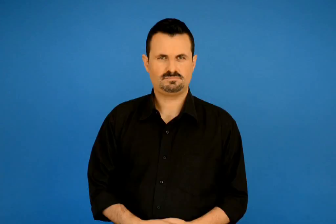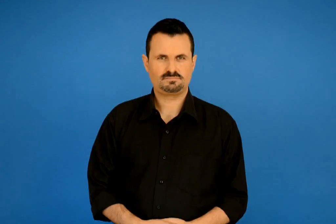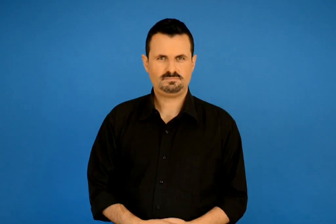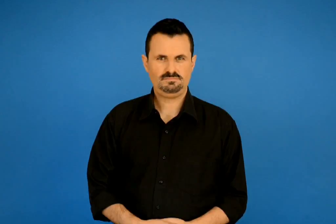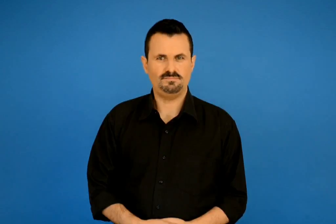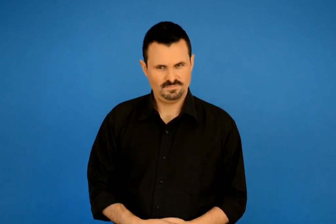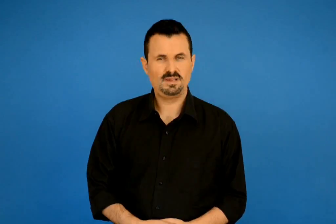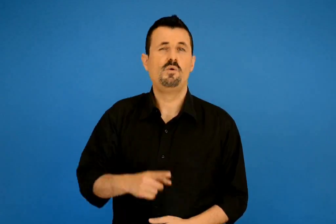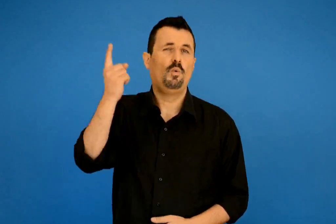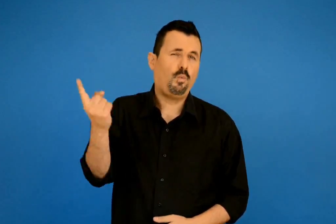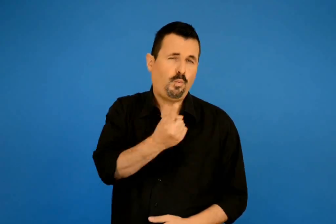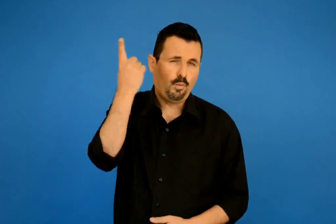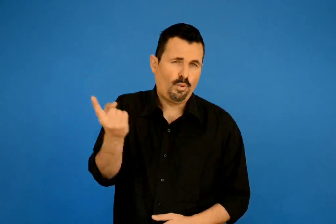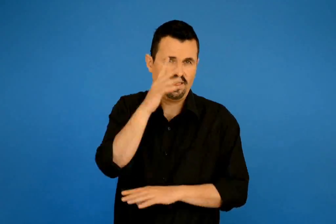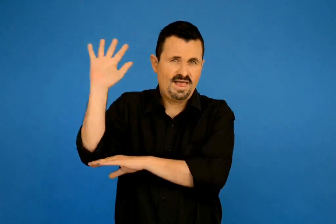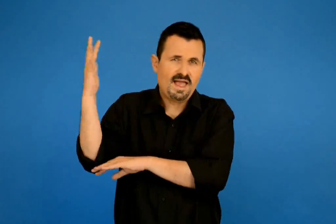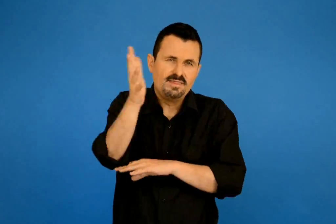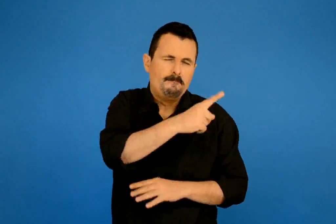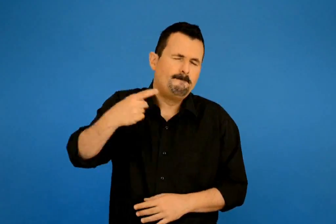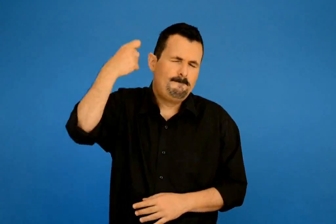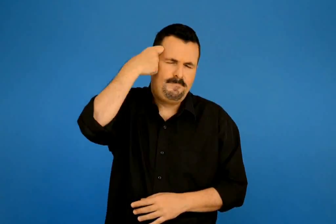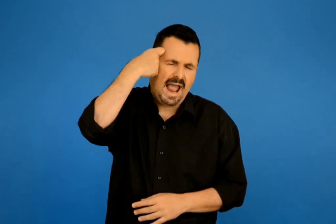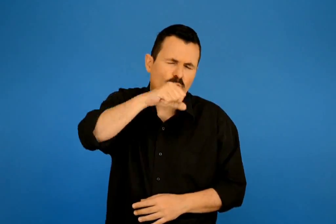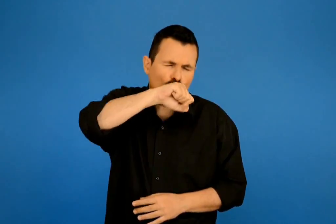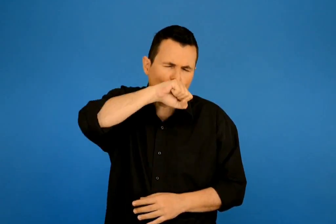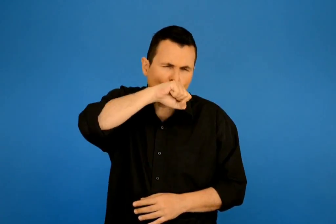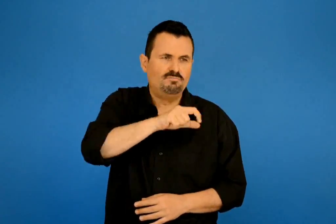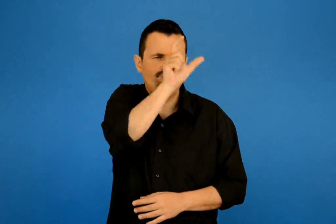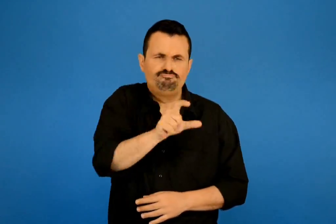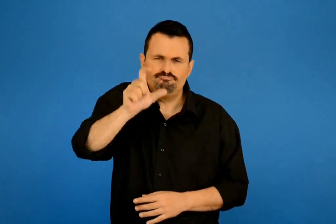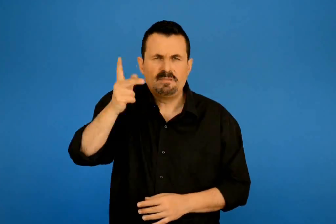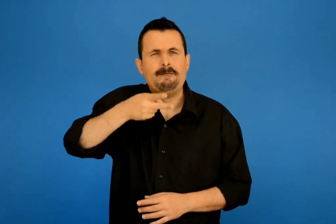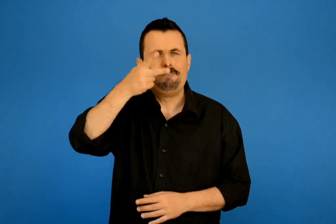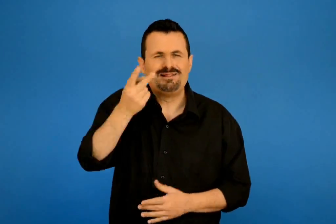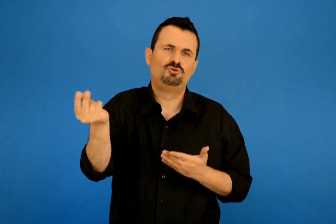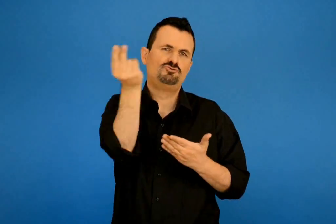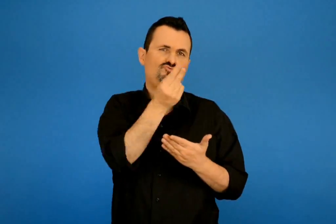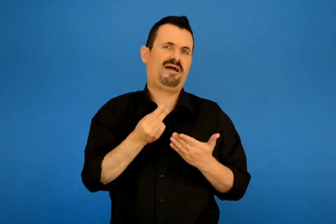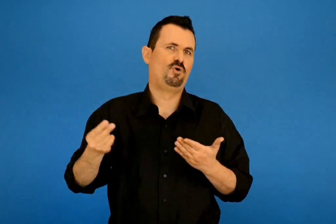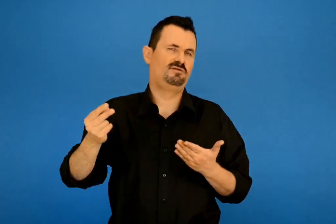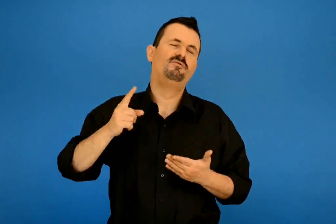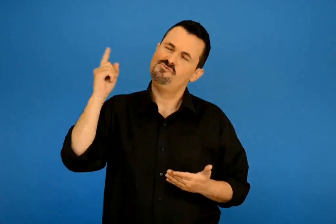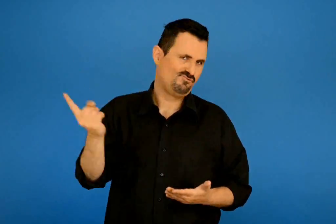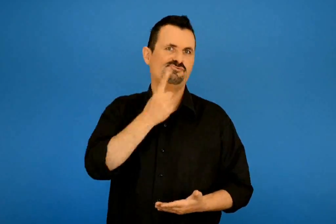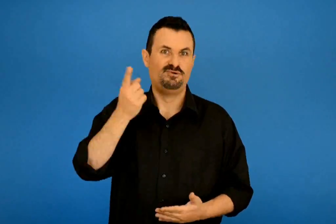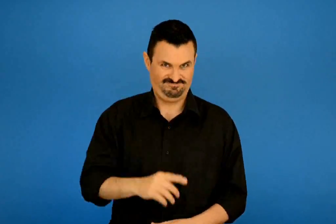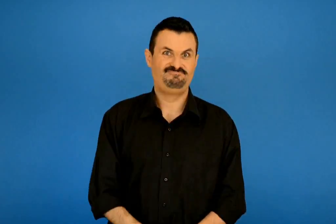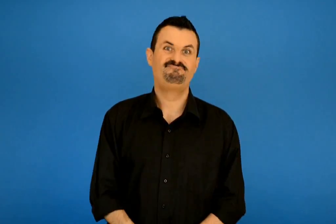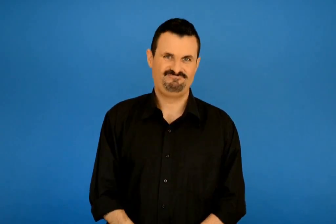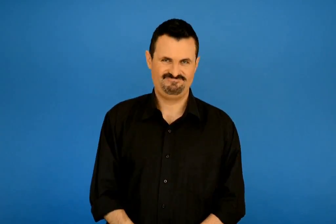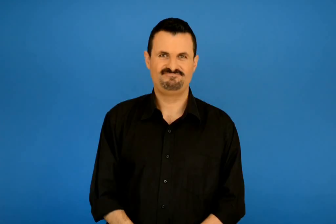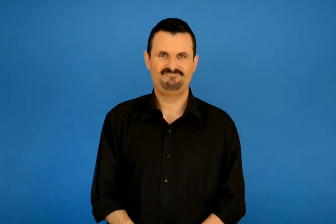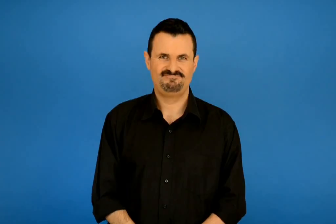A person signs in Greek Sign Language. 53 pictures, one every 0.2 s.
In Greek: τα δέντρα είναι αγαπημένο θέμα ποιητών και ζωγράφων
